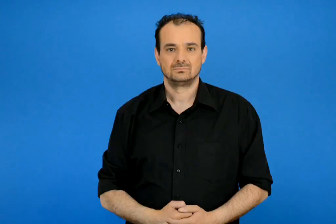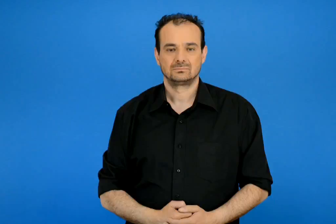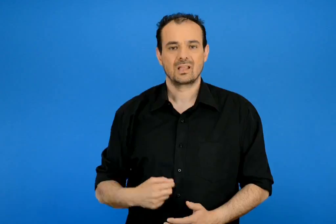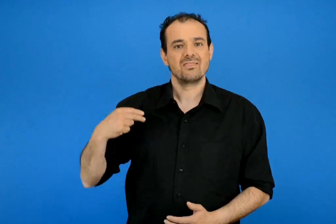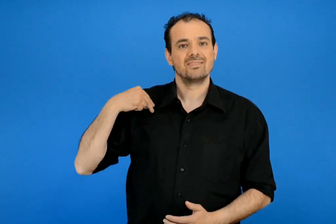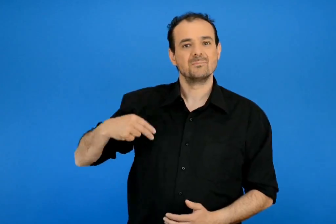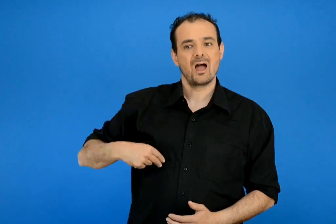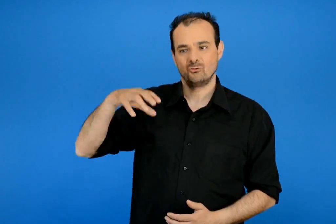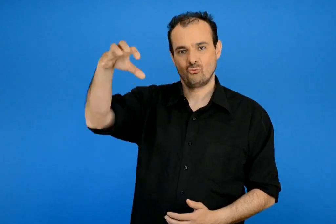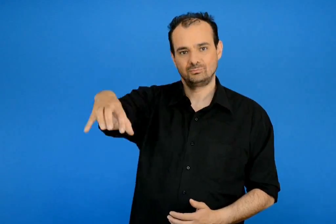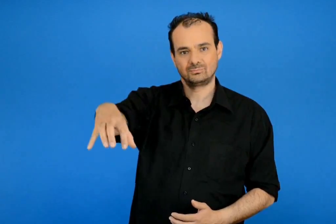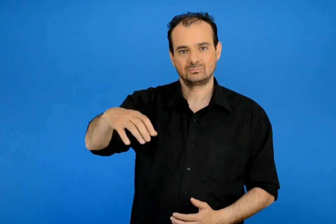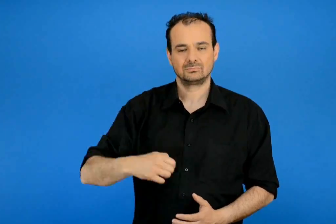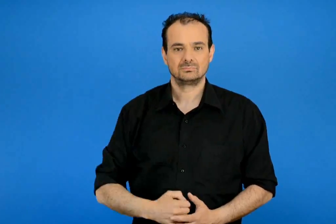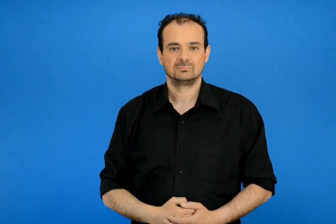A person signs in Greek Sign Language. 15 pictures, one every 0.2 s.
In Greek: δημαρχείο
